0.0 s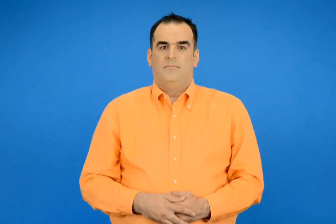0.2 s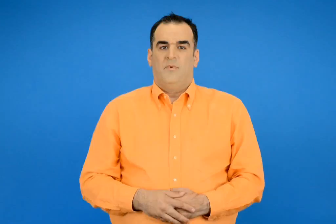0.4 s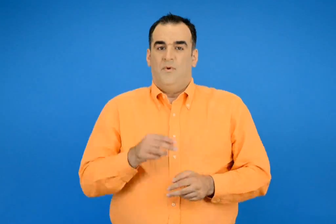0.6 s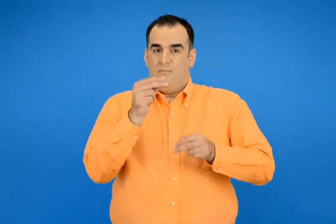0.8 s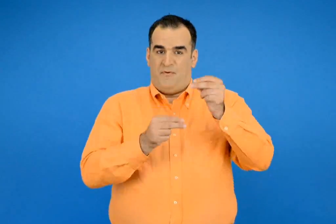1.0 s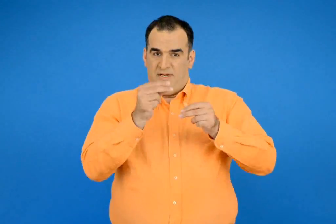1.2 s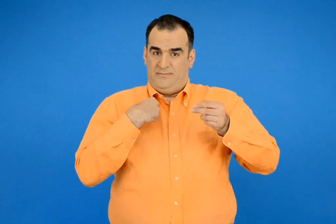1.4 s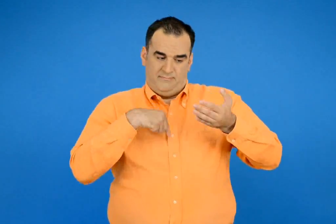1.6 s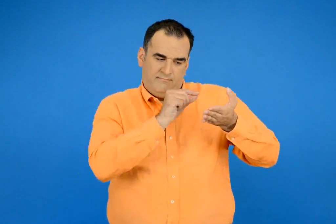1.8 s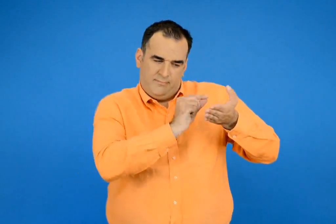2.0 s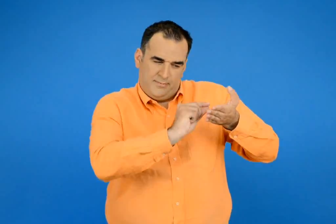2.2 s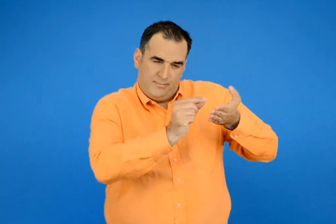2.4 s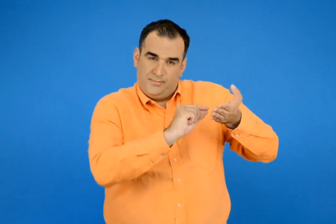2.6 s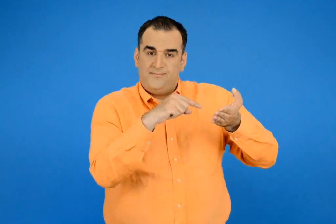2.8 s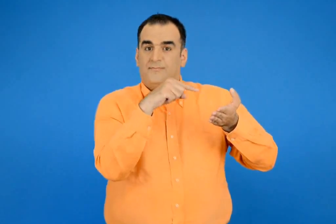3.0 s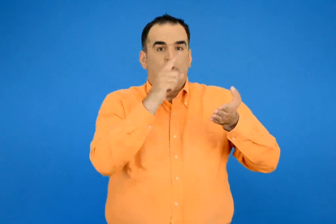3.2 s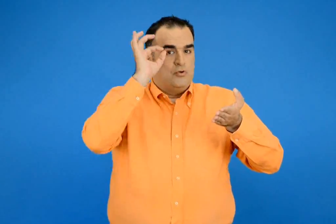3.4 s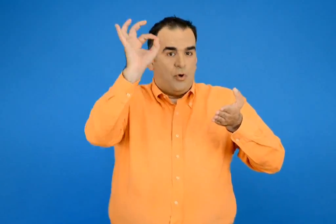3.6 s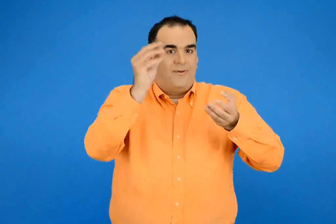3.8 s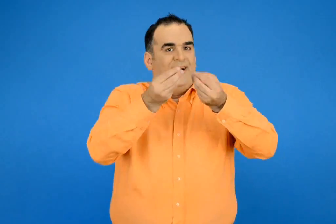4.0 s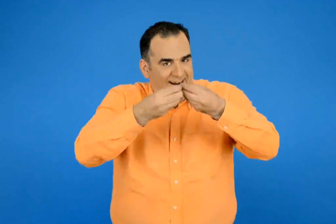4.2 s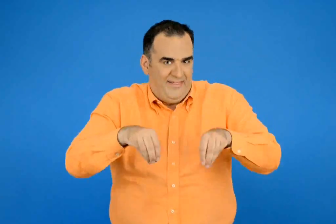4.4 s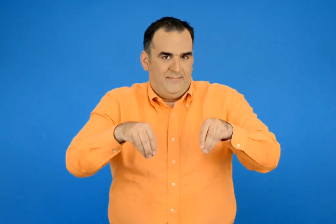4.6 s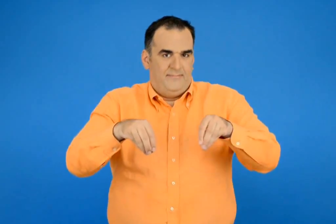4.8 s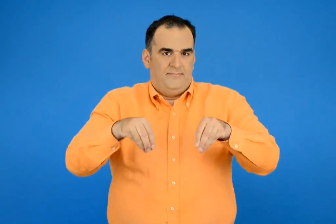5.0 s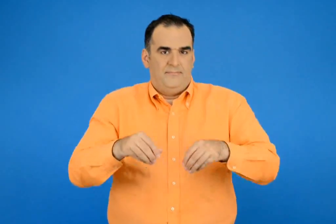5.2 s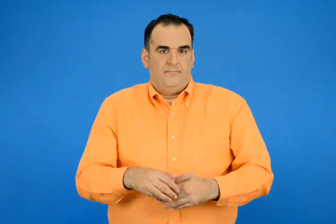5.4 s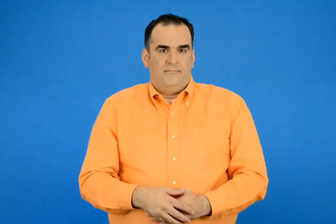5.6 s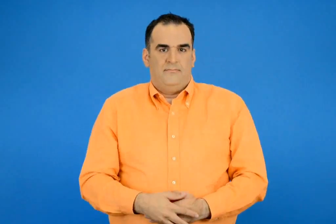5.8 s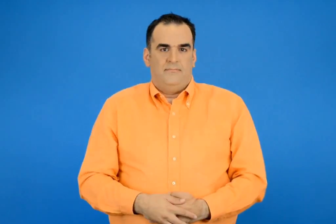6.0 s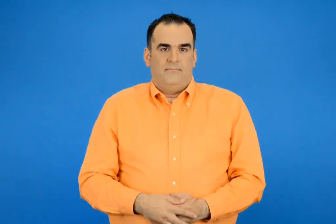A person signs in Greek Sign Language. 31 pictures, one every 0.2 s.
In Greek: συμπληρώνω το πρόβλημα ώστε να μπορεί να λυθεί
